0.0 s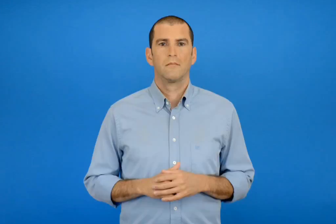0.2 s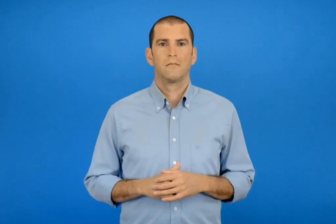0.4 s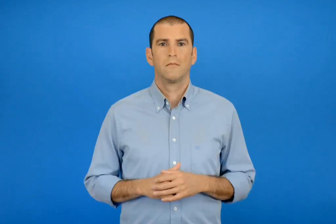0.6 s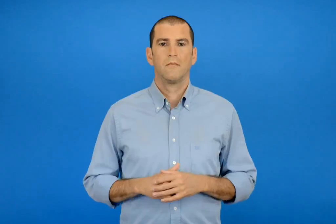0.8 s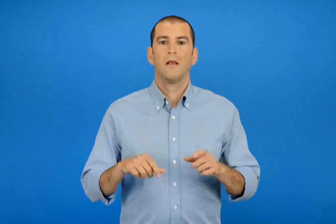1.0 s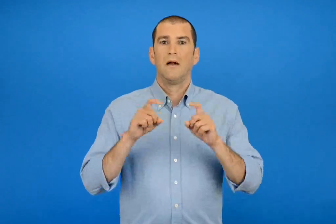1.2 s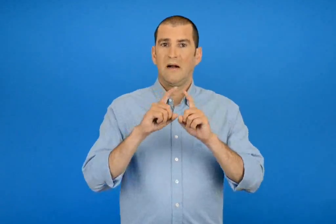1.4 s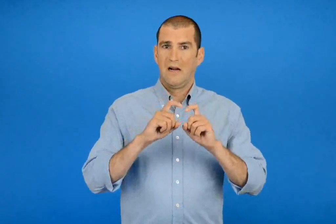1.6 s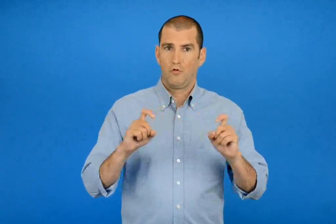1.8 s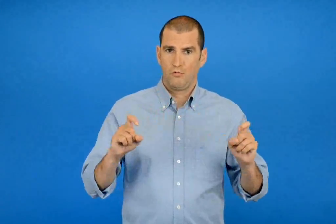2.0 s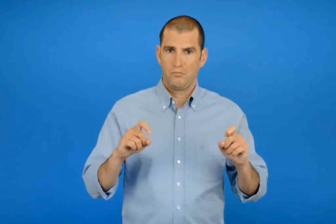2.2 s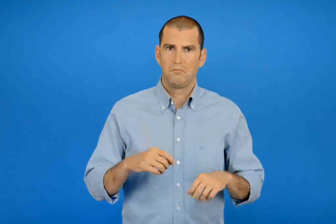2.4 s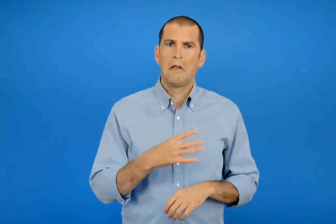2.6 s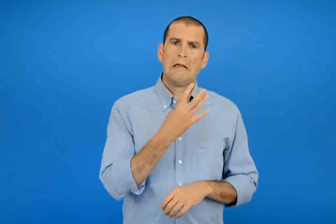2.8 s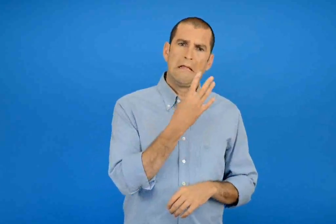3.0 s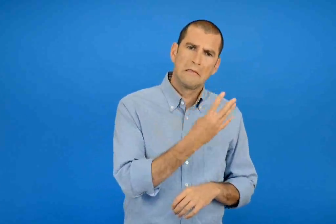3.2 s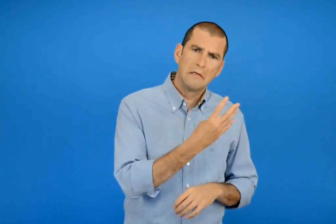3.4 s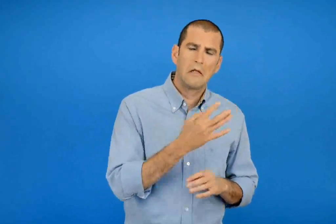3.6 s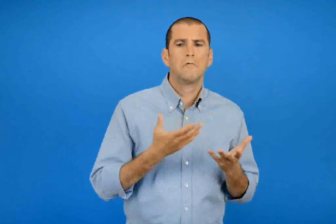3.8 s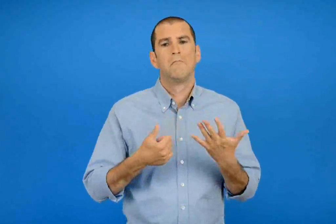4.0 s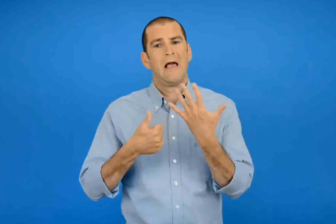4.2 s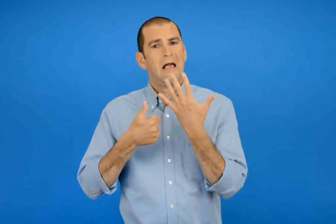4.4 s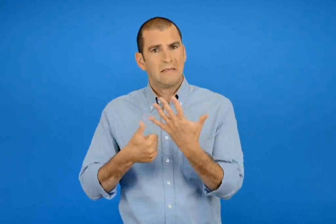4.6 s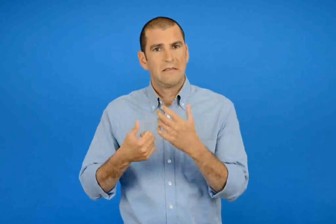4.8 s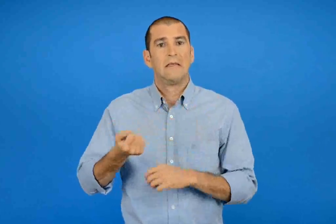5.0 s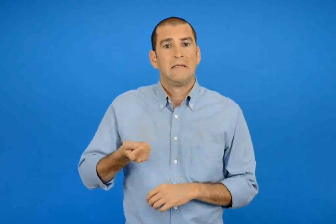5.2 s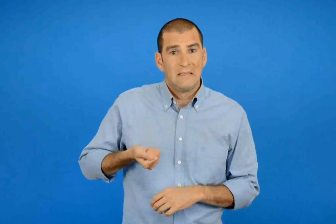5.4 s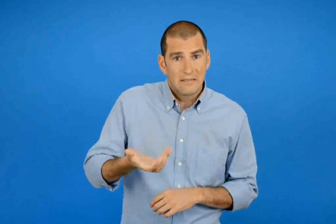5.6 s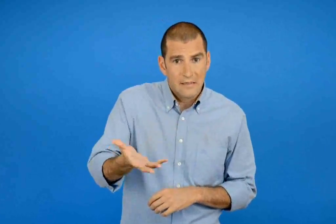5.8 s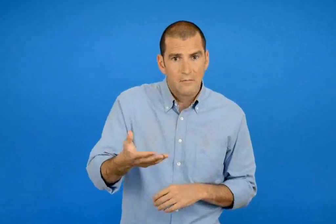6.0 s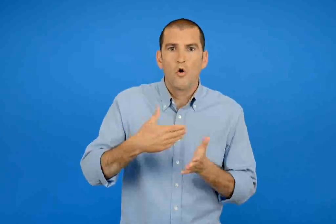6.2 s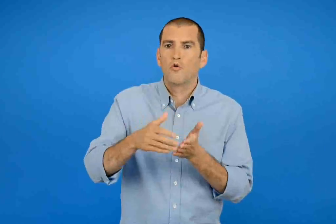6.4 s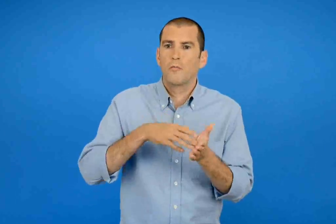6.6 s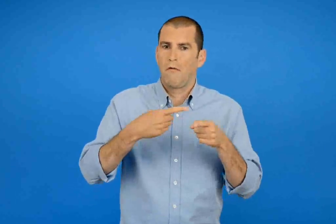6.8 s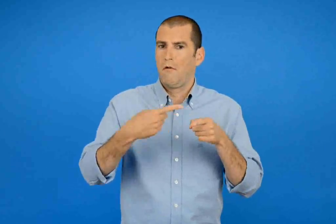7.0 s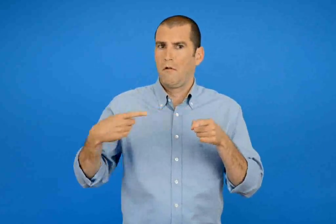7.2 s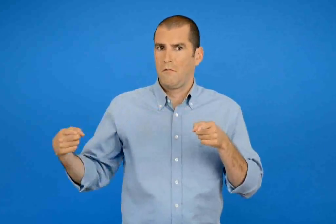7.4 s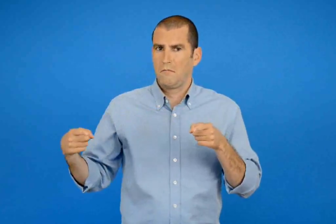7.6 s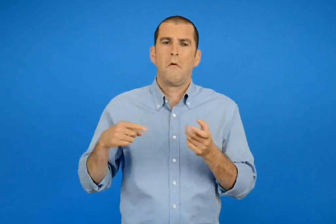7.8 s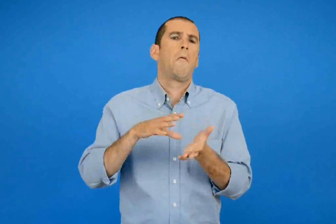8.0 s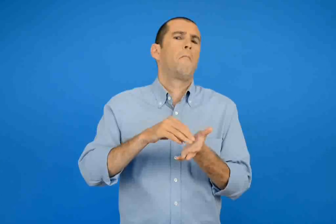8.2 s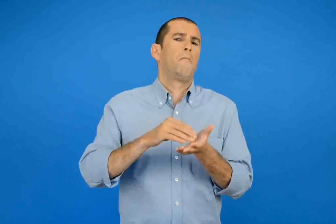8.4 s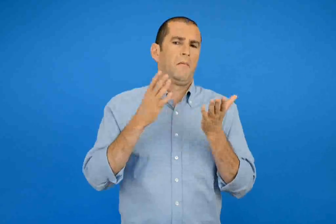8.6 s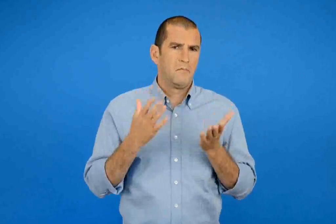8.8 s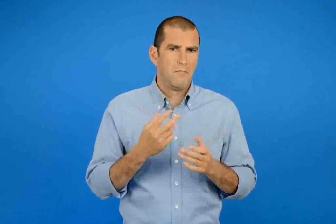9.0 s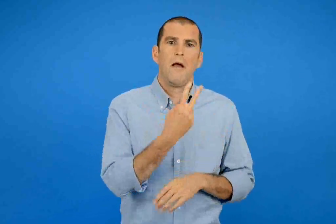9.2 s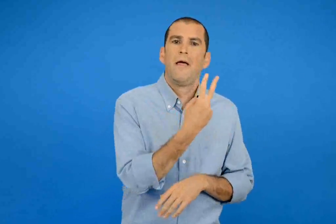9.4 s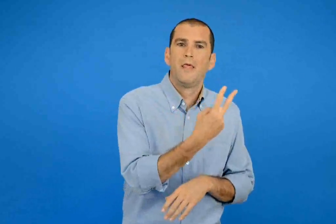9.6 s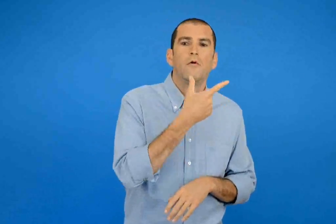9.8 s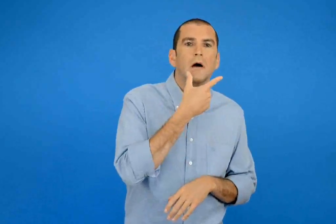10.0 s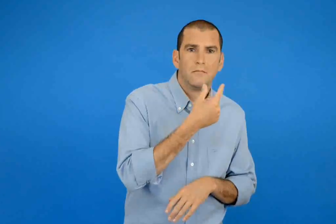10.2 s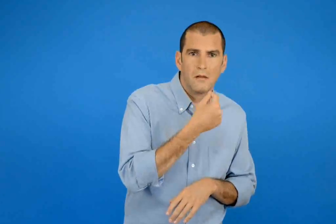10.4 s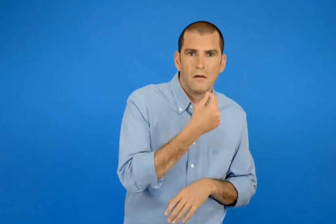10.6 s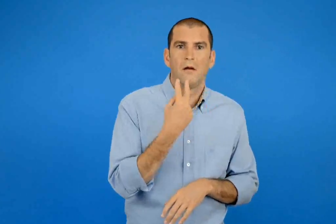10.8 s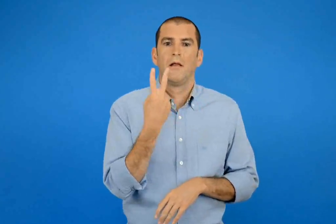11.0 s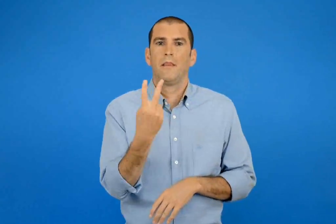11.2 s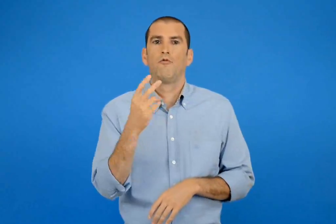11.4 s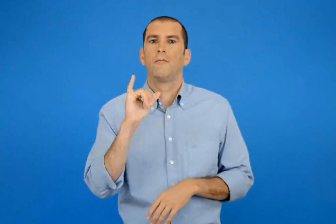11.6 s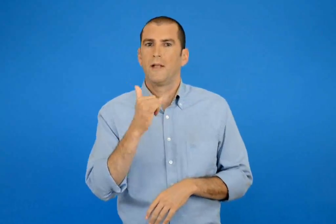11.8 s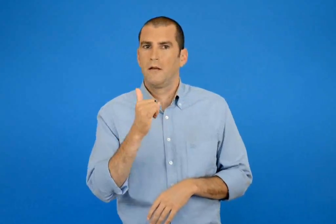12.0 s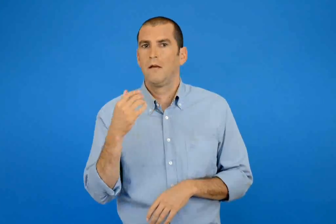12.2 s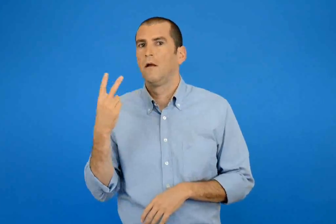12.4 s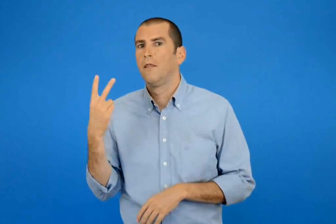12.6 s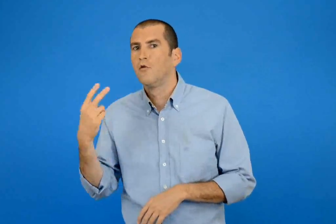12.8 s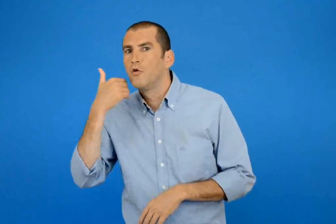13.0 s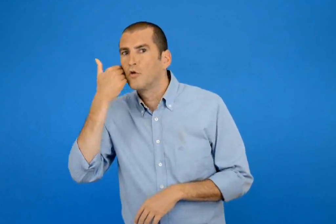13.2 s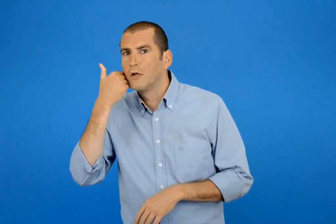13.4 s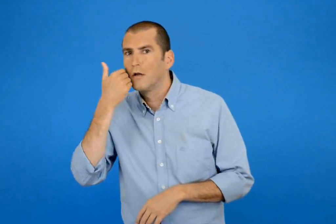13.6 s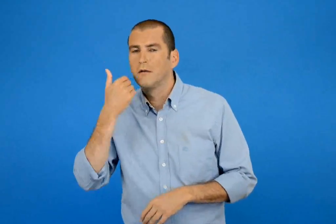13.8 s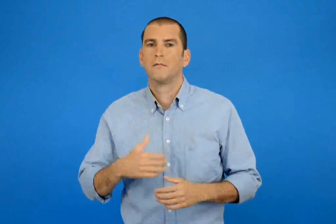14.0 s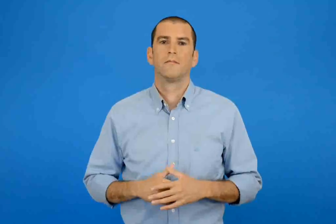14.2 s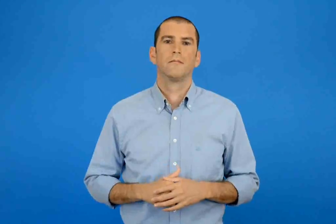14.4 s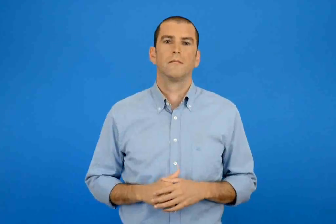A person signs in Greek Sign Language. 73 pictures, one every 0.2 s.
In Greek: υλικό 4 η 6 ζαριά διαφορετικού χρώματος προ χριστού 2 άσπρα 2 μπλε 2 κόκκινα
